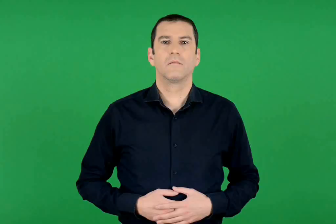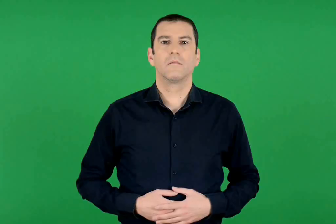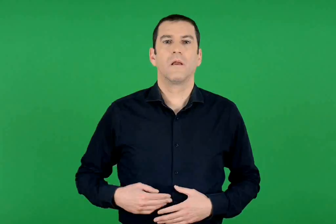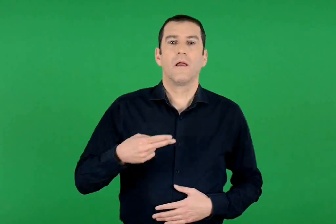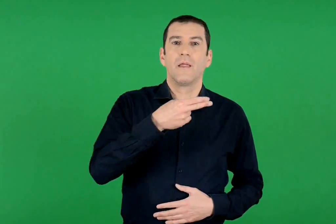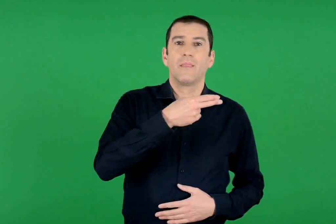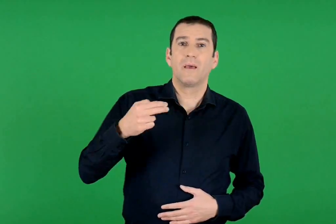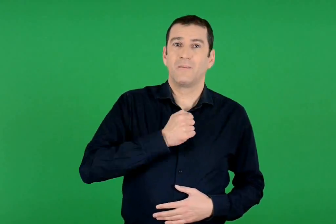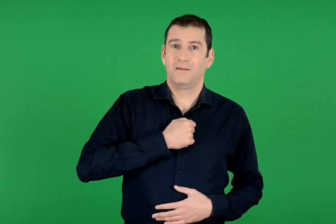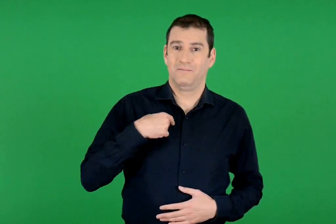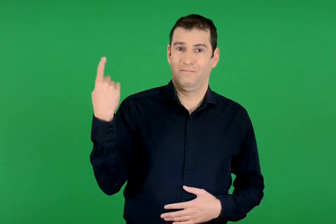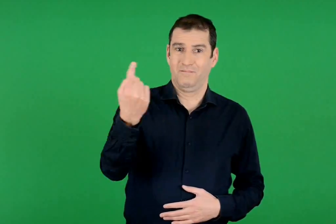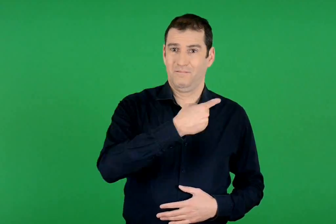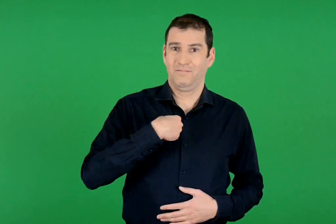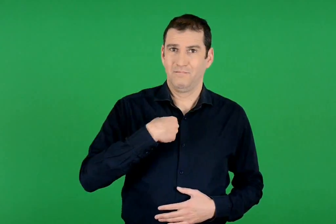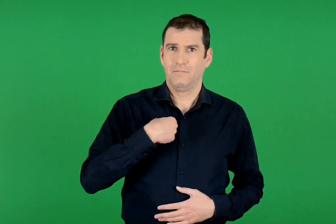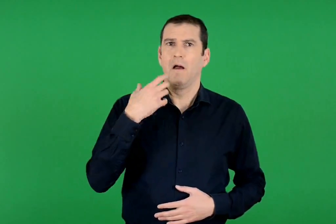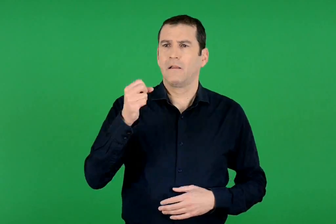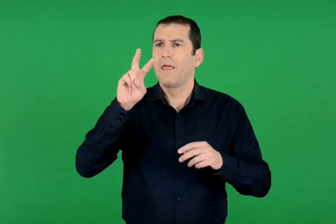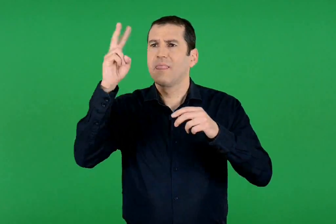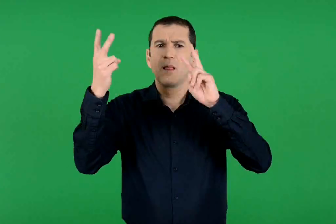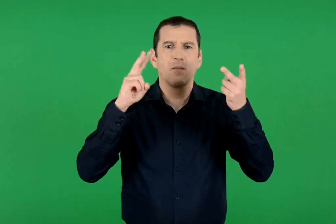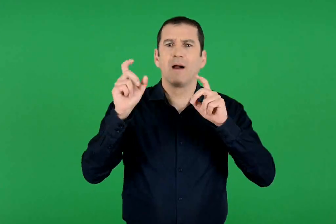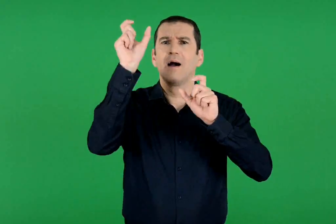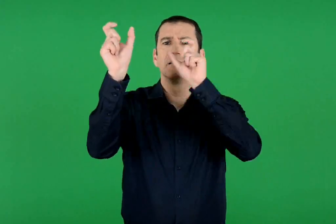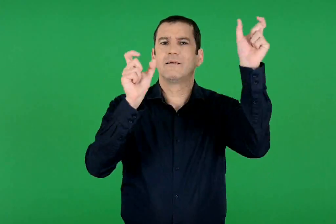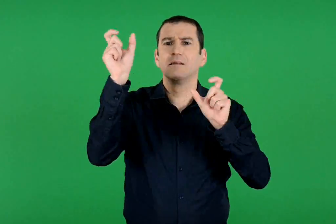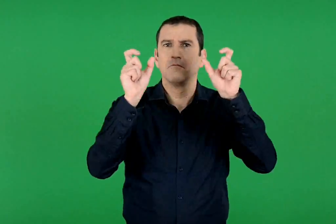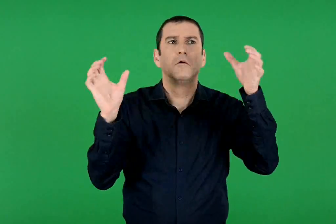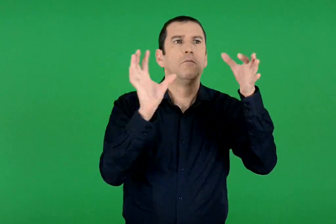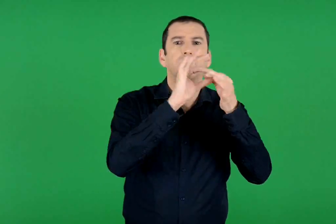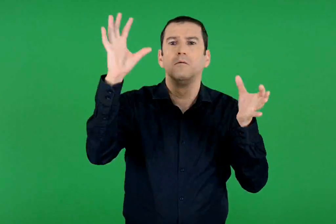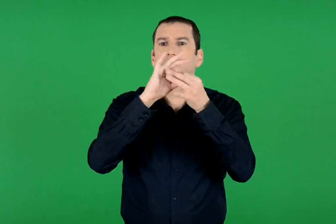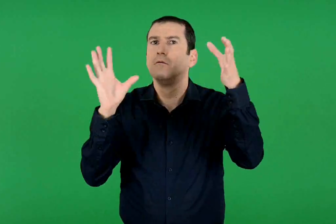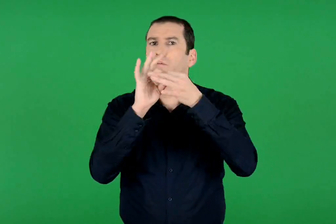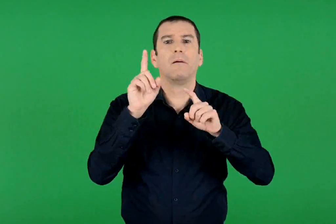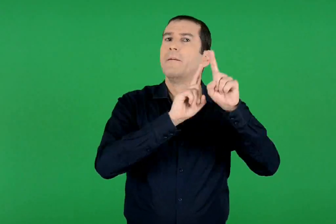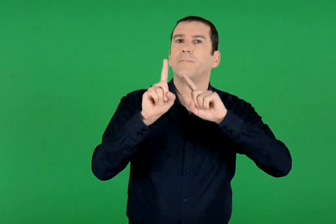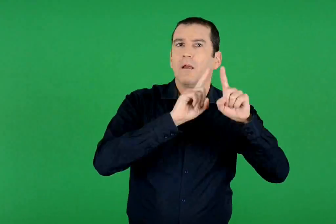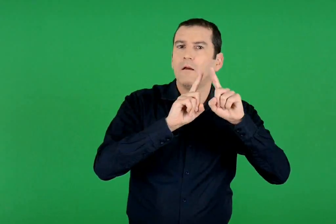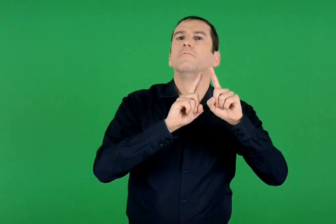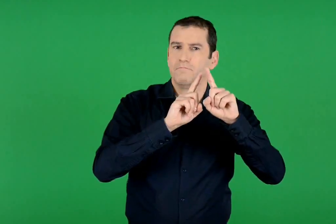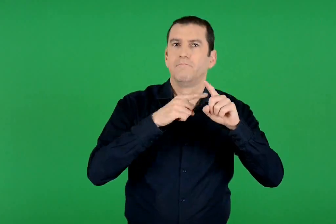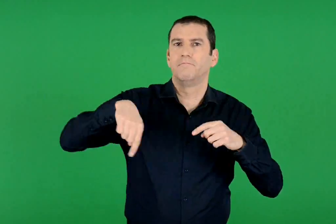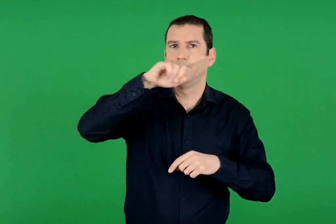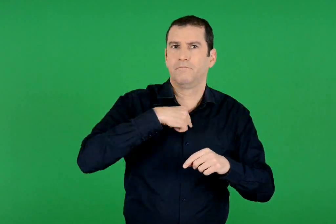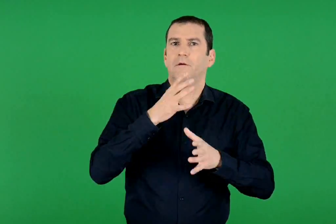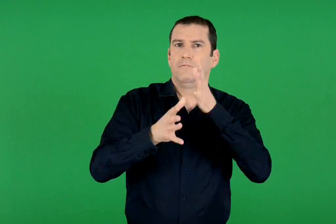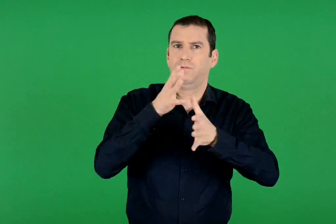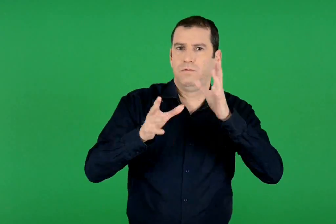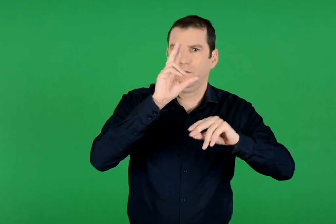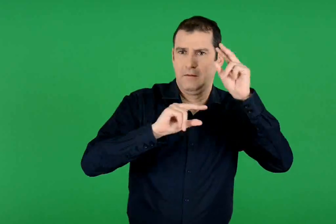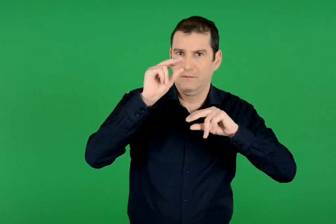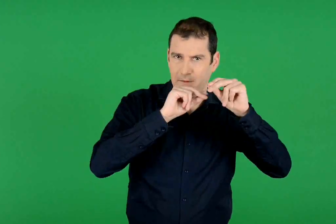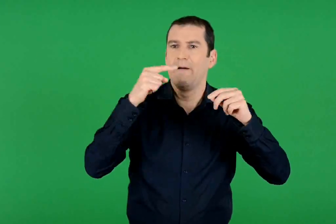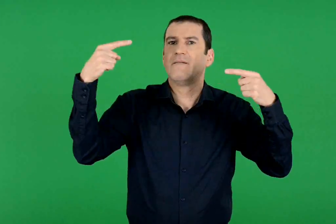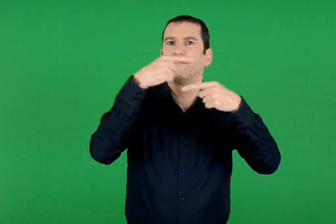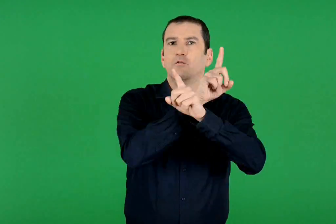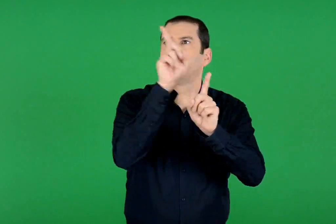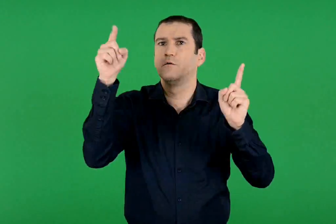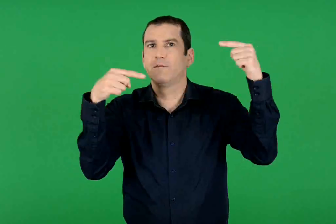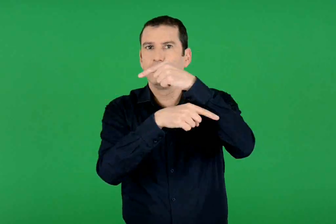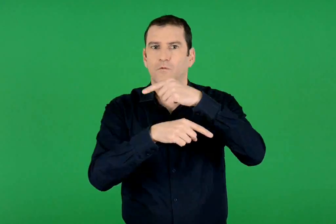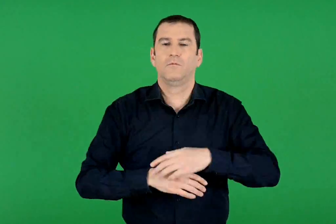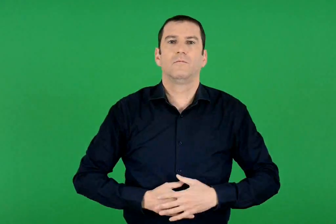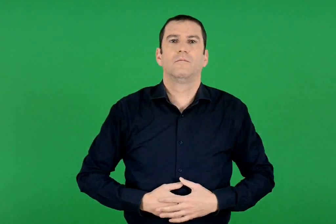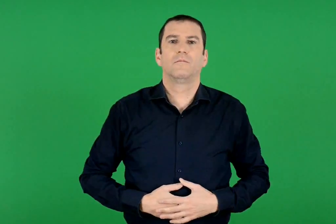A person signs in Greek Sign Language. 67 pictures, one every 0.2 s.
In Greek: συζητάμε και δείχνουμε με βελάκια με ποιες άλλες από τις διπλανές λέξεις συνδέεται το θέμα μας
